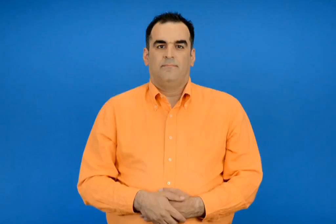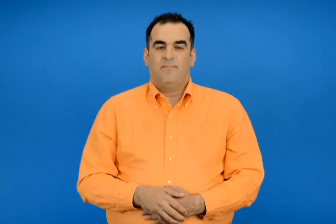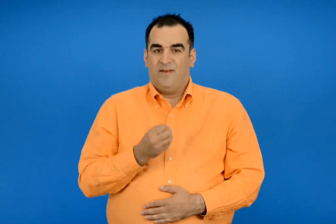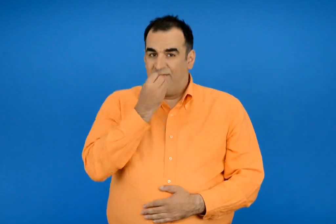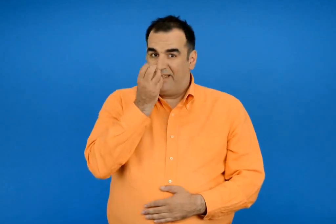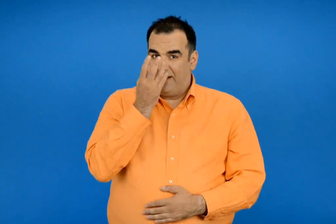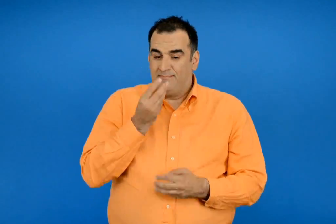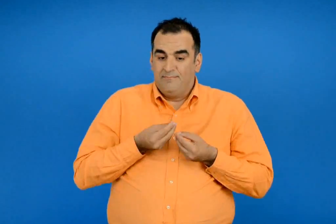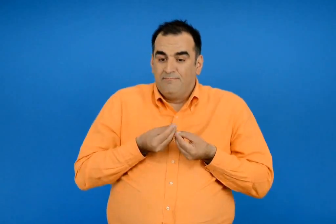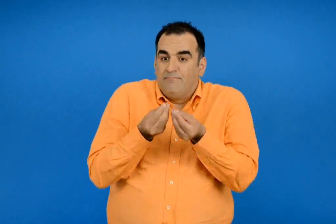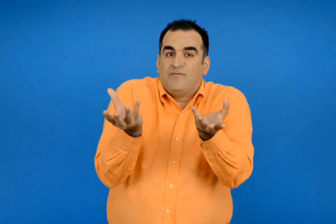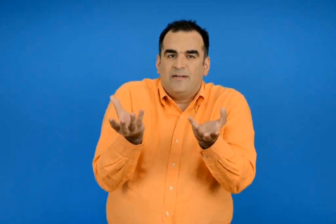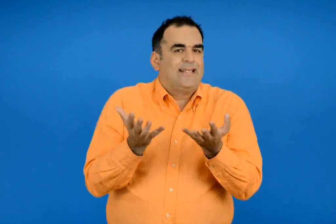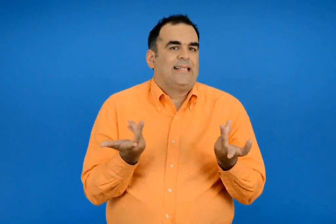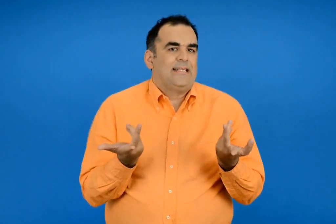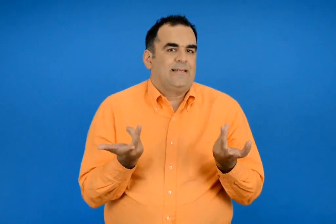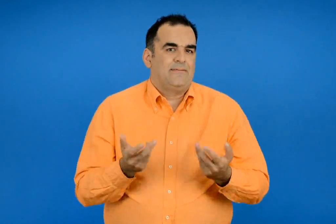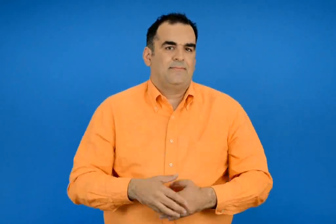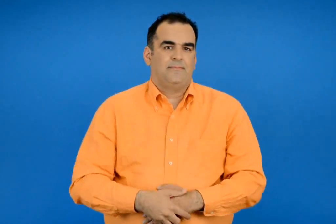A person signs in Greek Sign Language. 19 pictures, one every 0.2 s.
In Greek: τι προσφέρουν τα φυτά
